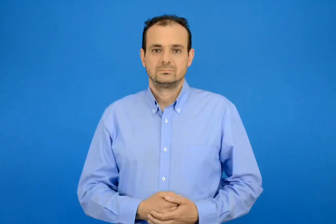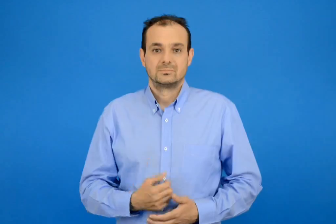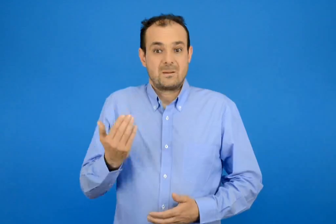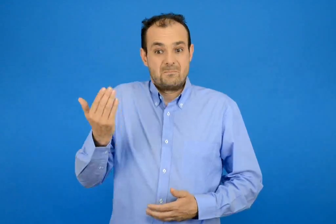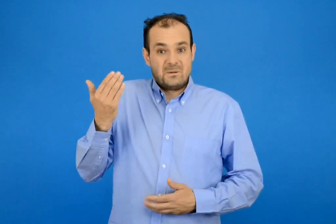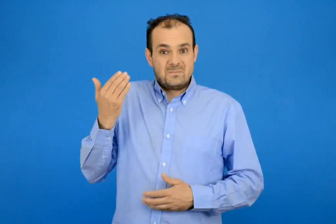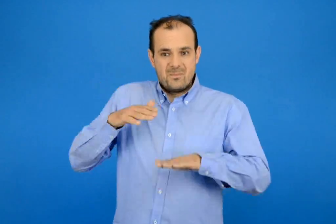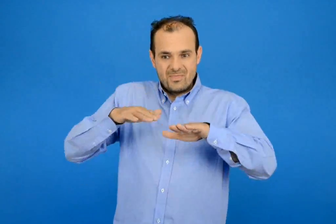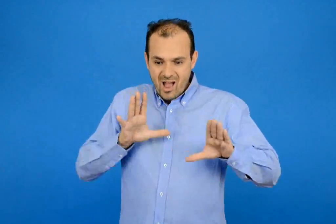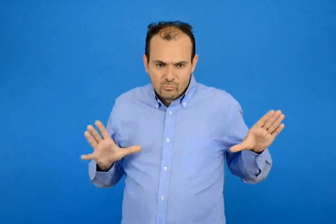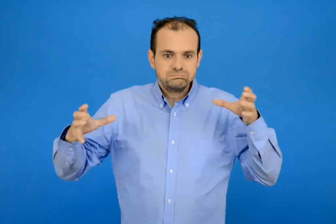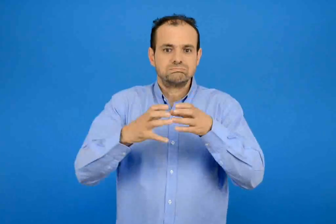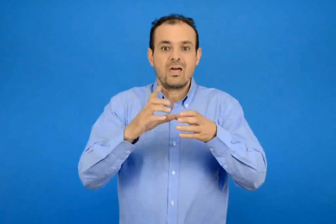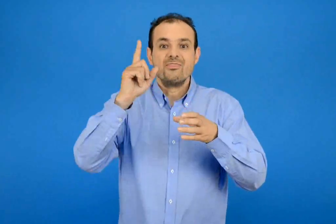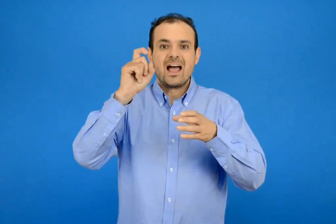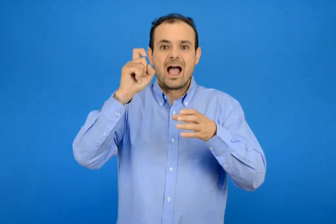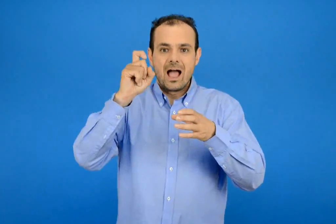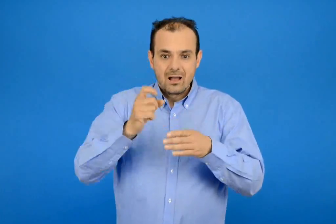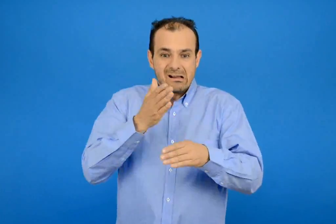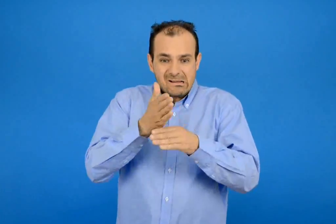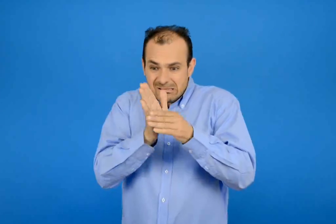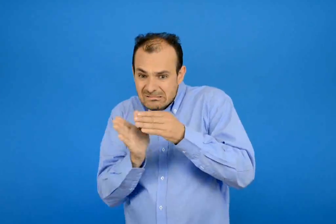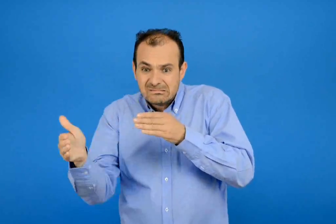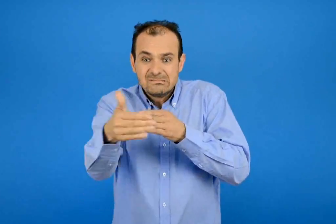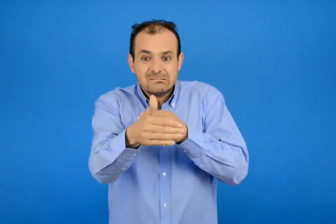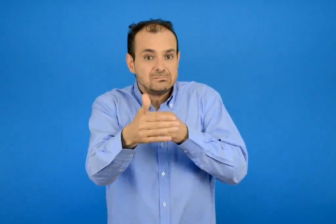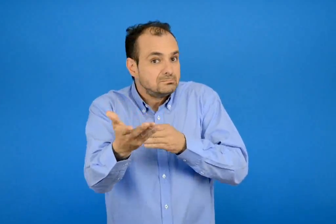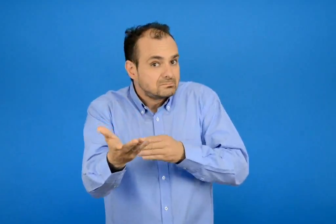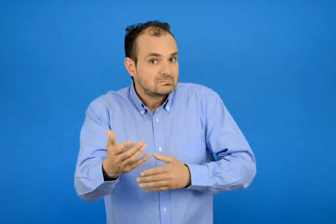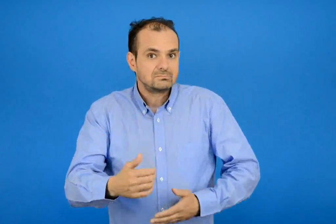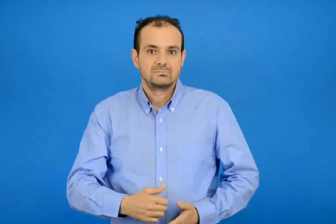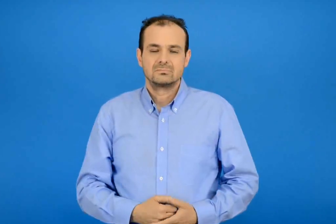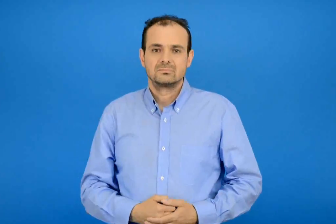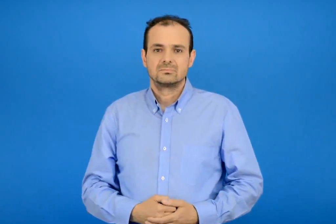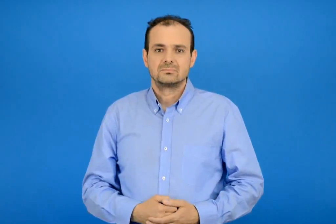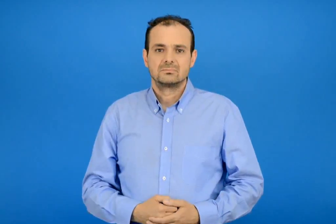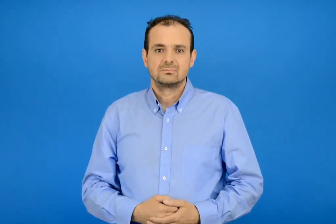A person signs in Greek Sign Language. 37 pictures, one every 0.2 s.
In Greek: στην αρχή όλα τα παιδιά ήταν 10 κάποιά κρυφτήκαν
